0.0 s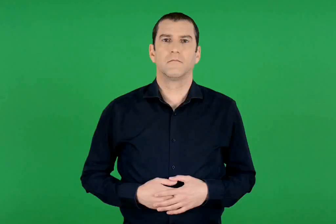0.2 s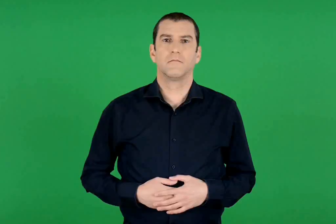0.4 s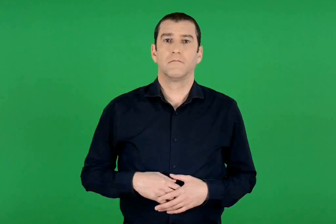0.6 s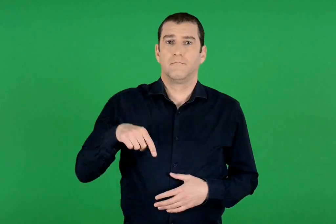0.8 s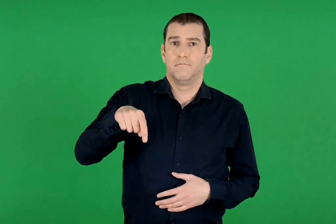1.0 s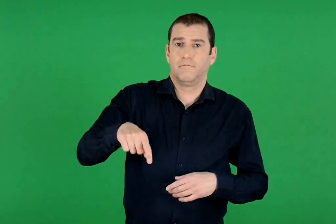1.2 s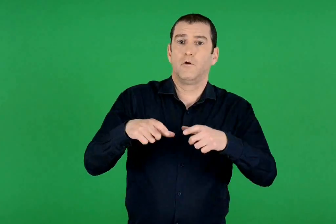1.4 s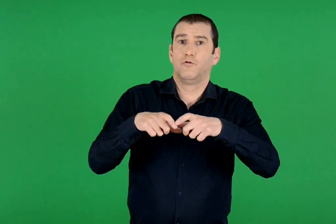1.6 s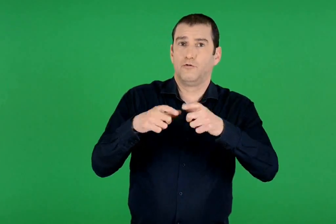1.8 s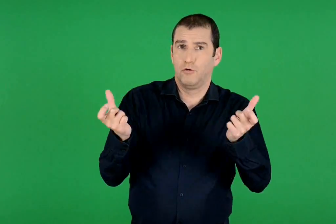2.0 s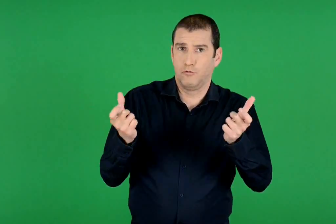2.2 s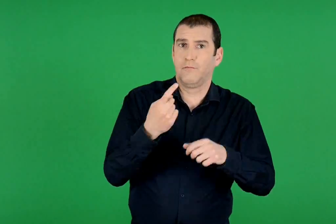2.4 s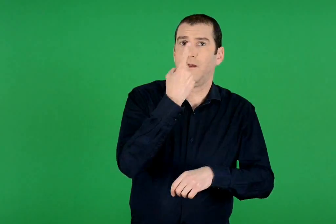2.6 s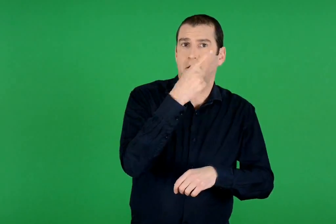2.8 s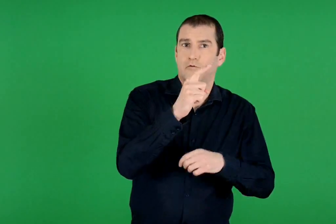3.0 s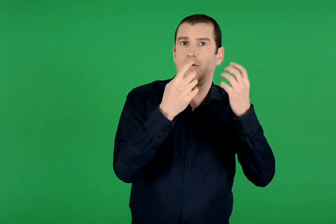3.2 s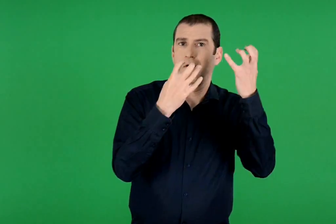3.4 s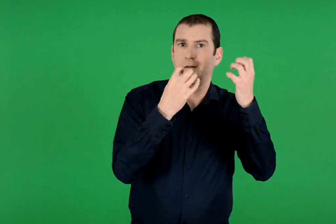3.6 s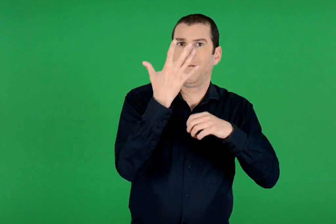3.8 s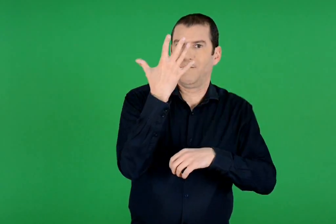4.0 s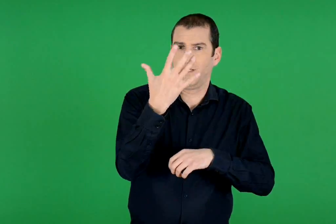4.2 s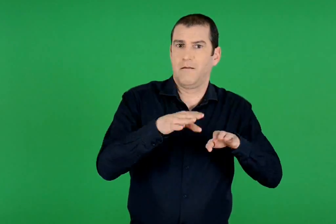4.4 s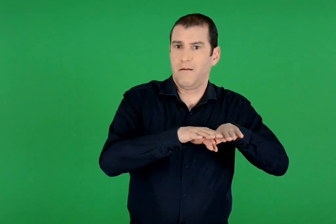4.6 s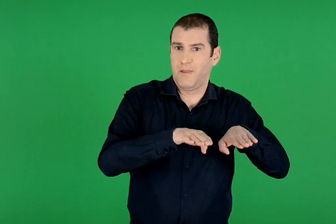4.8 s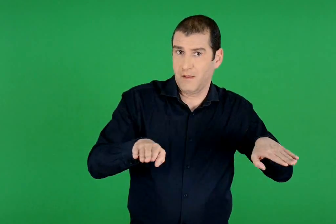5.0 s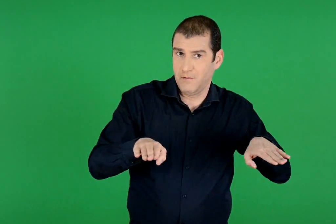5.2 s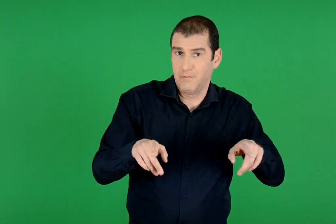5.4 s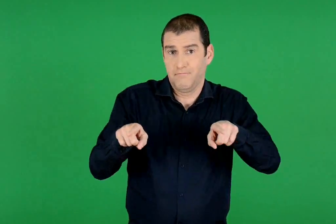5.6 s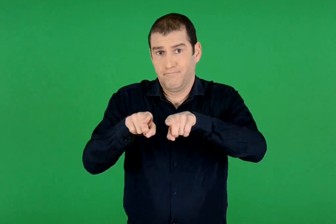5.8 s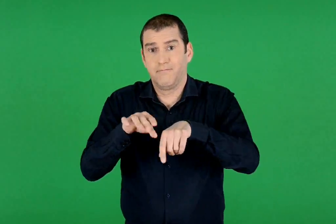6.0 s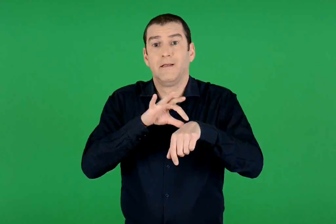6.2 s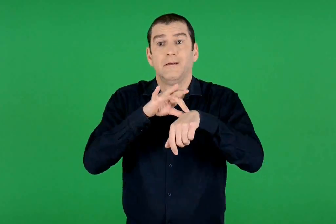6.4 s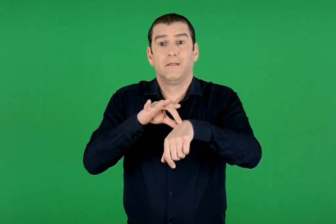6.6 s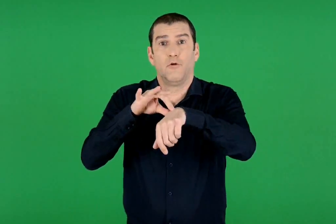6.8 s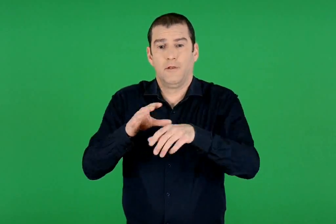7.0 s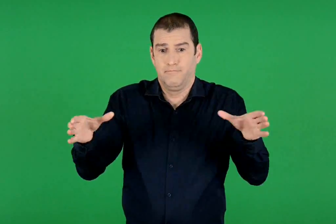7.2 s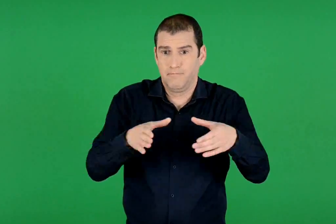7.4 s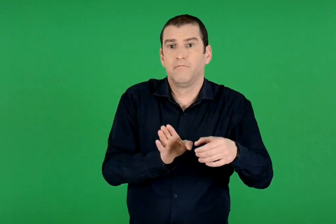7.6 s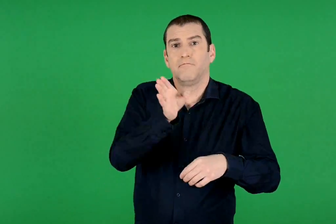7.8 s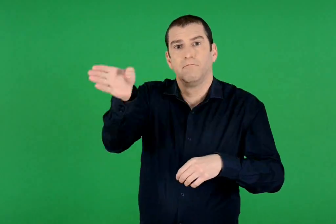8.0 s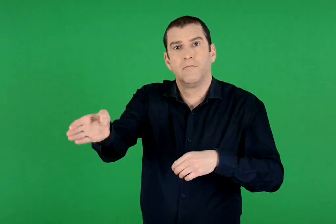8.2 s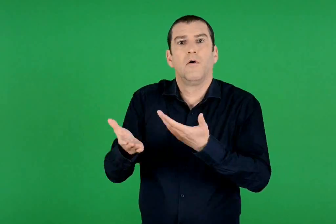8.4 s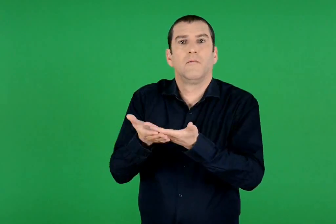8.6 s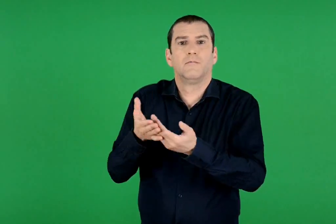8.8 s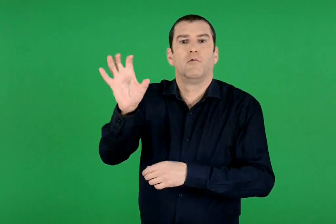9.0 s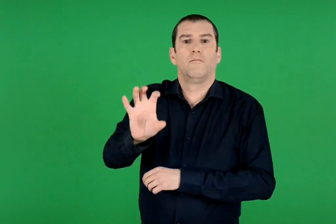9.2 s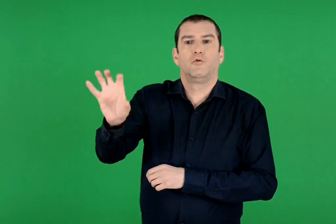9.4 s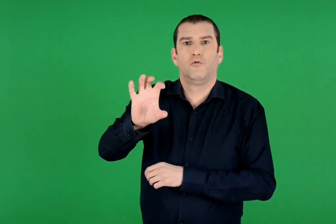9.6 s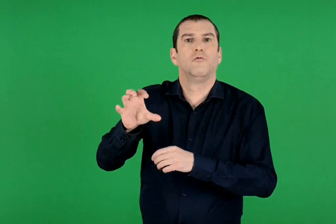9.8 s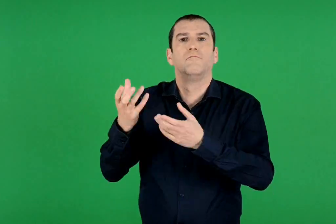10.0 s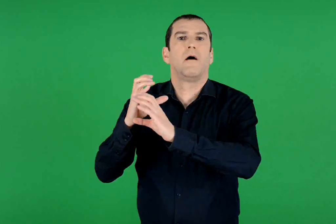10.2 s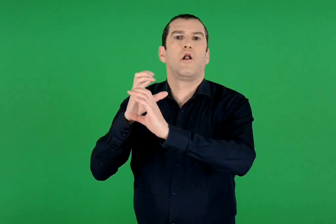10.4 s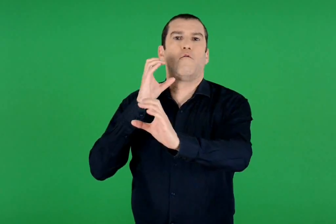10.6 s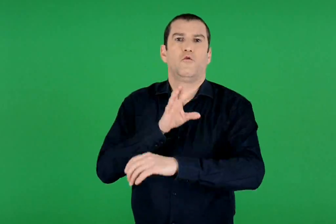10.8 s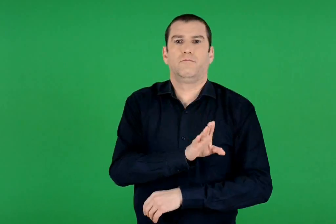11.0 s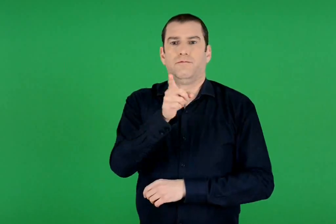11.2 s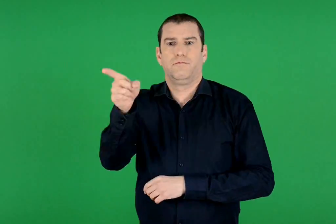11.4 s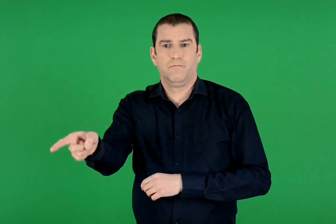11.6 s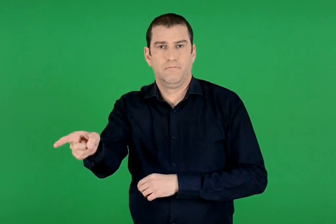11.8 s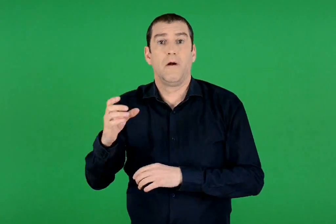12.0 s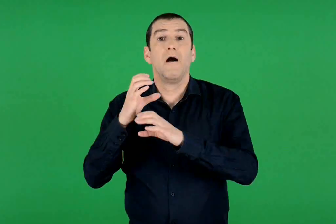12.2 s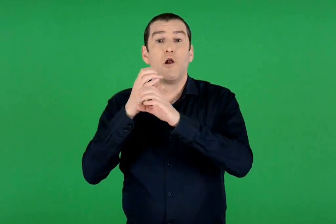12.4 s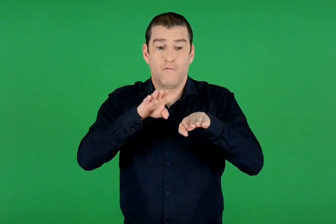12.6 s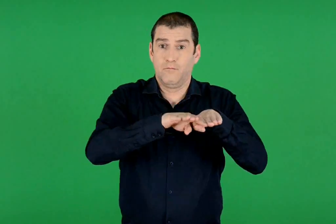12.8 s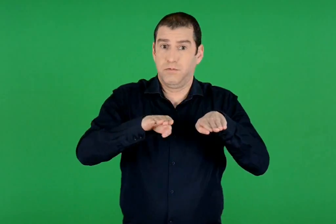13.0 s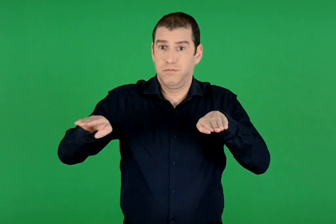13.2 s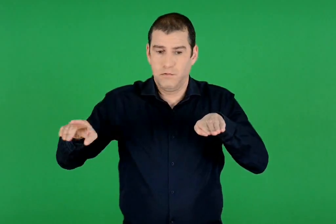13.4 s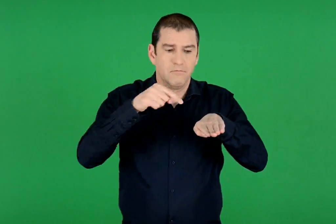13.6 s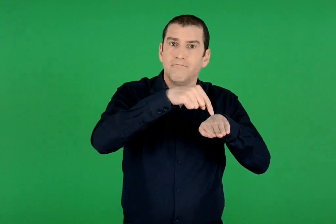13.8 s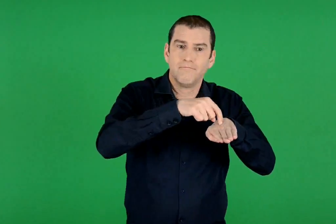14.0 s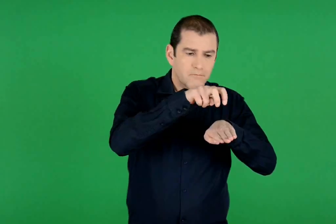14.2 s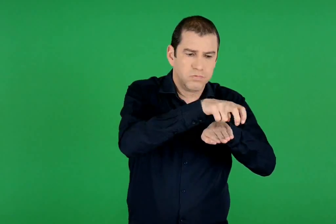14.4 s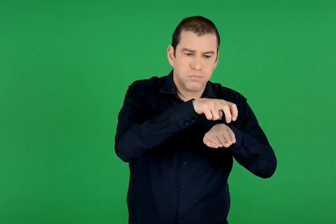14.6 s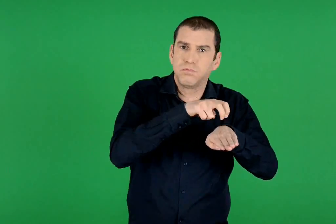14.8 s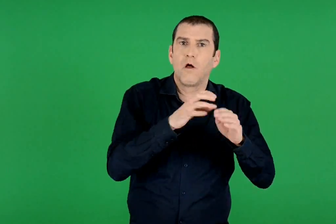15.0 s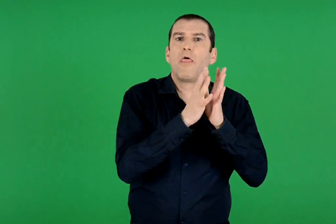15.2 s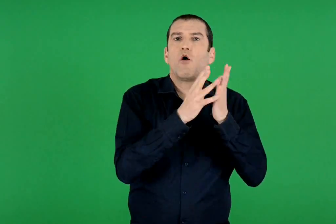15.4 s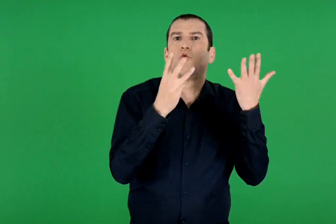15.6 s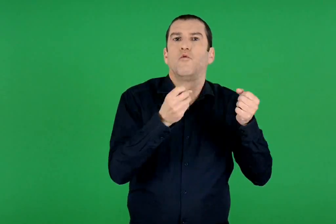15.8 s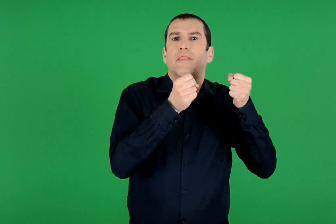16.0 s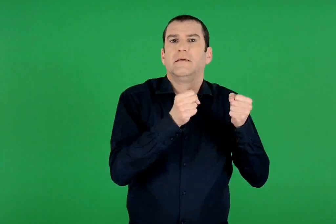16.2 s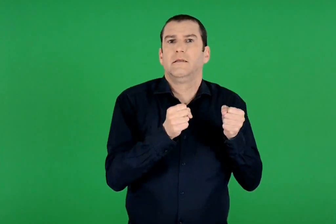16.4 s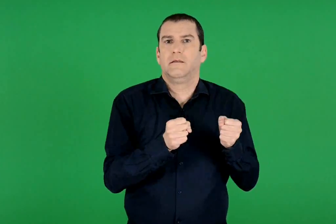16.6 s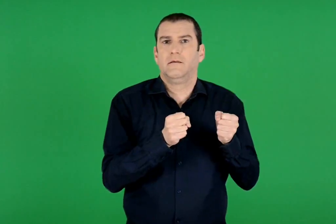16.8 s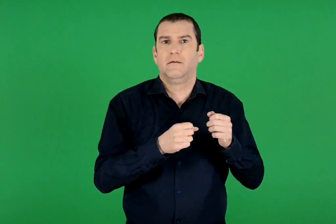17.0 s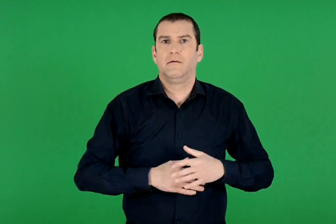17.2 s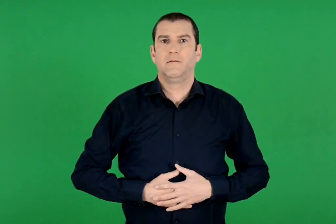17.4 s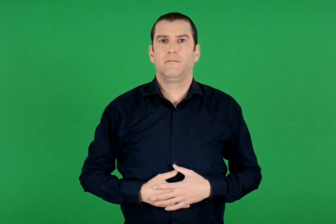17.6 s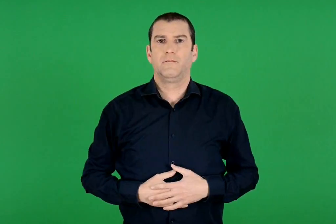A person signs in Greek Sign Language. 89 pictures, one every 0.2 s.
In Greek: τα 195 παιδιά του σχολείου και οι συνοδοί θα πάνε στο μουσείο με λεωφορεία. τα λεωφορεία είναι των 18 θέσεων
